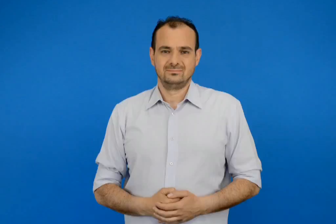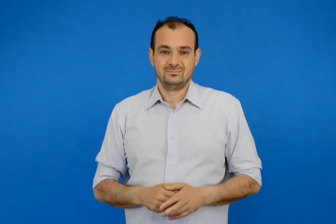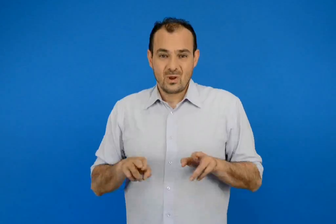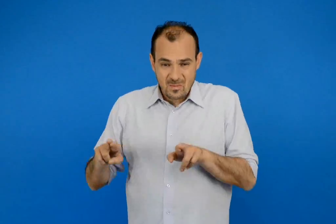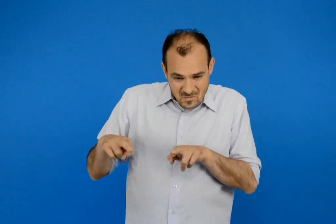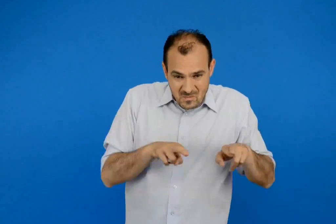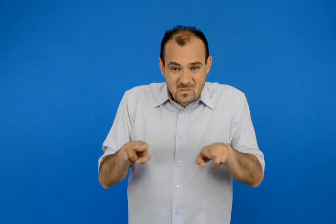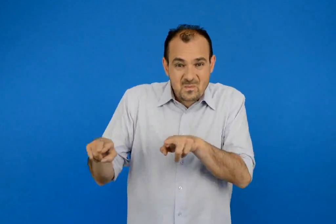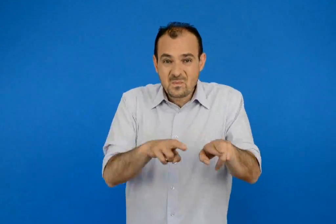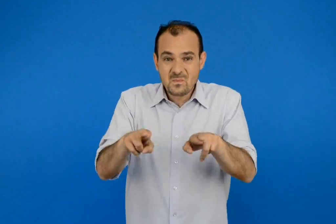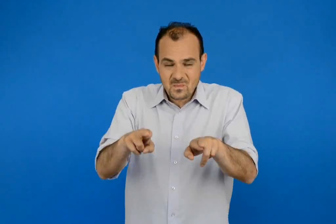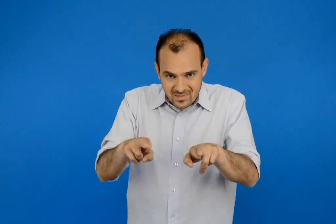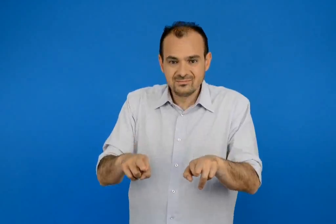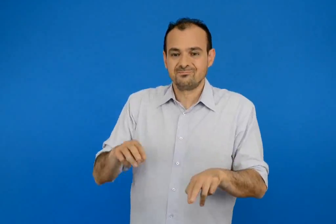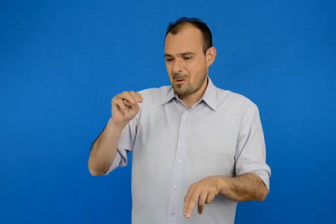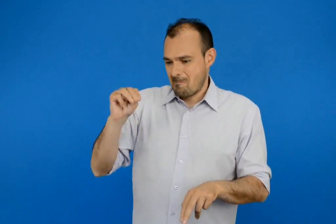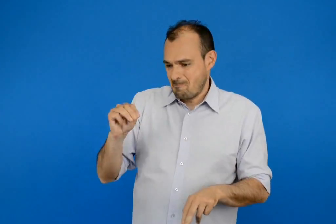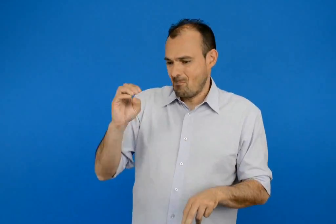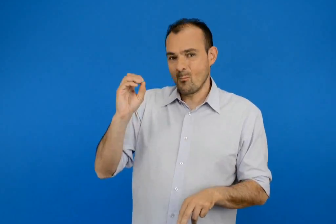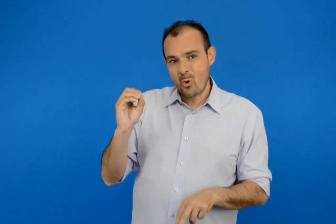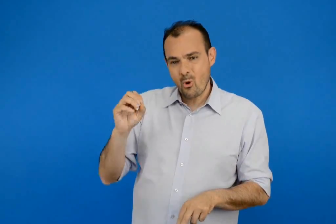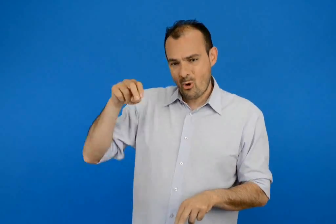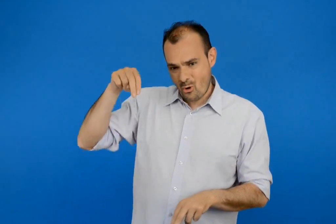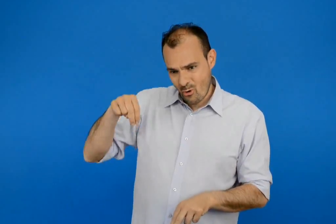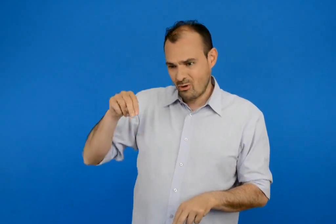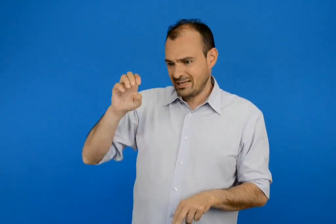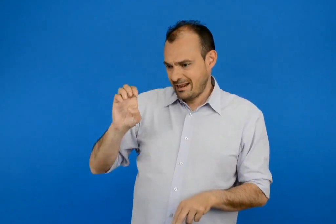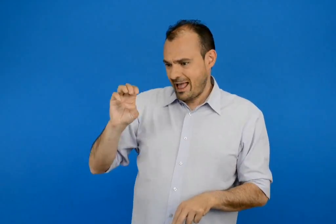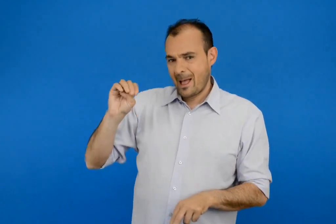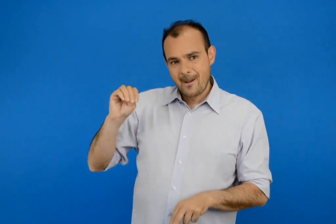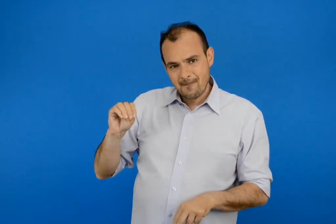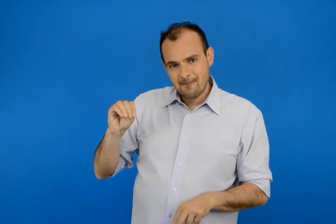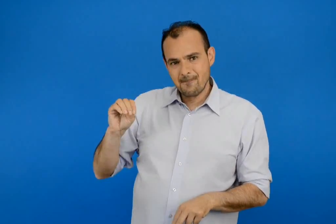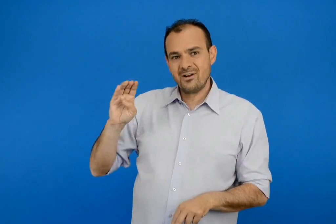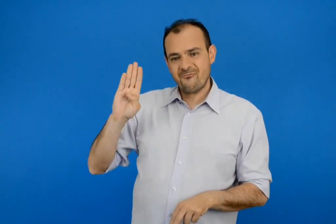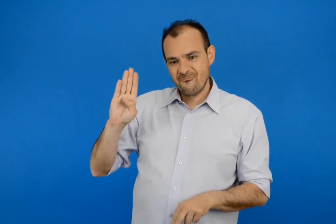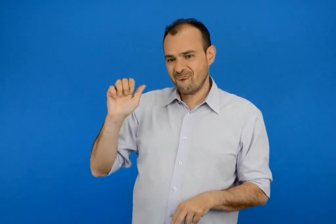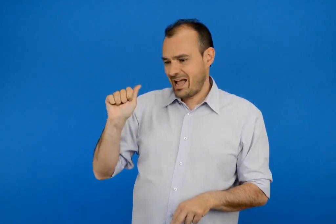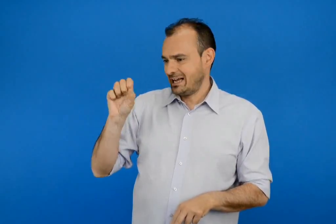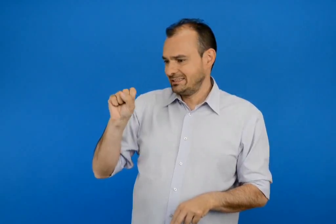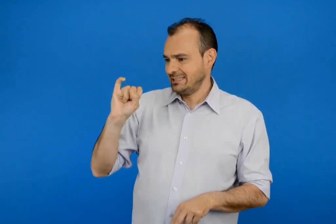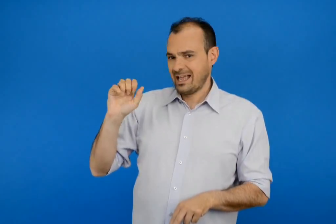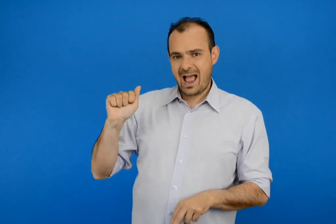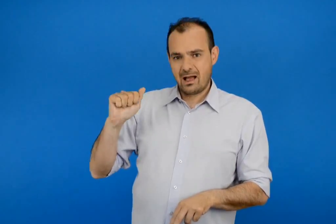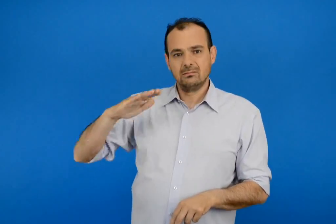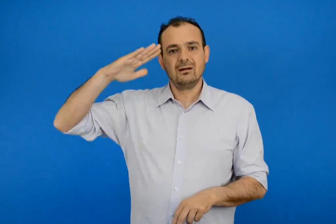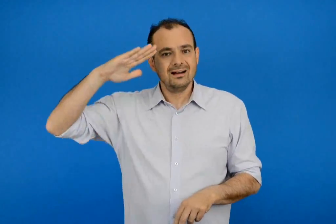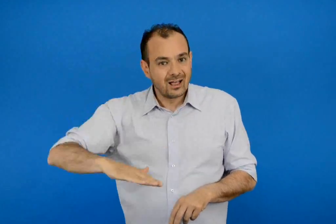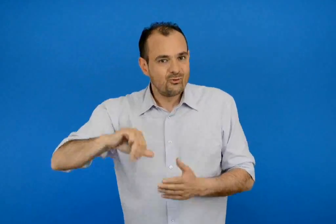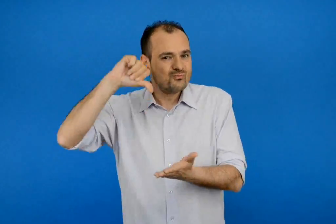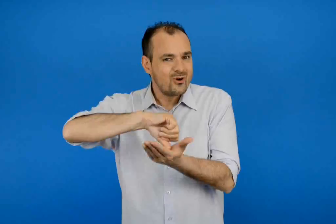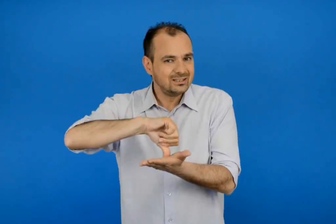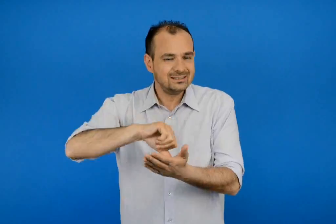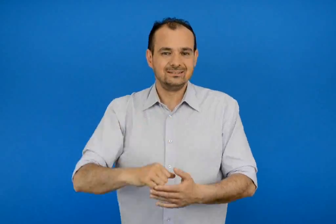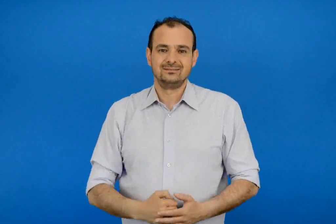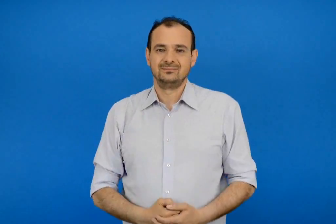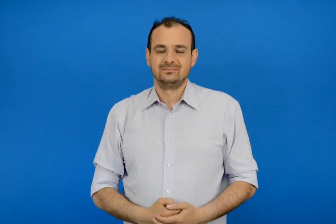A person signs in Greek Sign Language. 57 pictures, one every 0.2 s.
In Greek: καλντερίμι στη μονεμβασιά κάτω πόλη
